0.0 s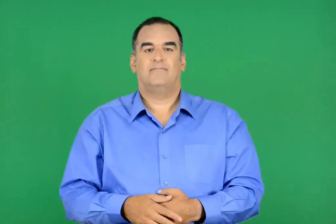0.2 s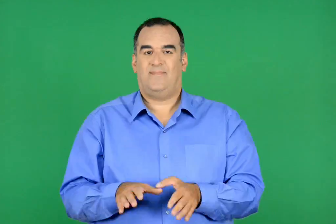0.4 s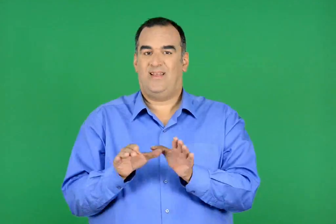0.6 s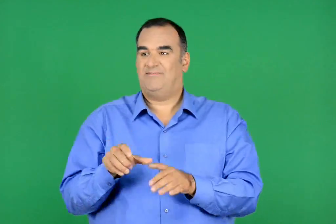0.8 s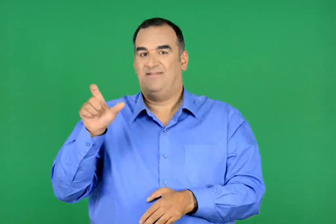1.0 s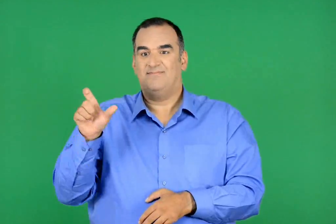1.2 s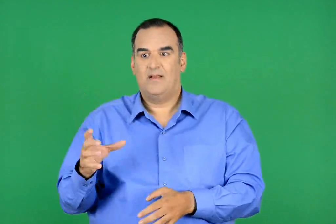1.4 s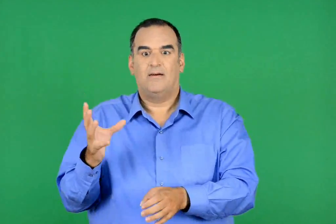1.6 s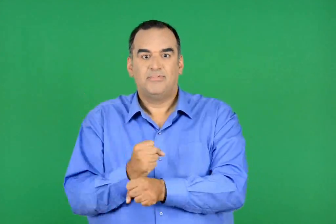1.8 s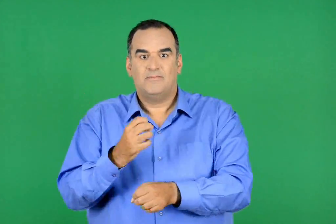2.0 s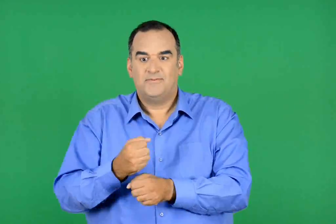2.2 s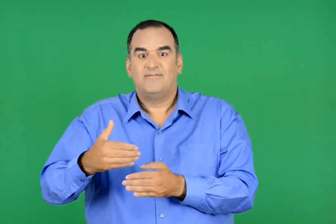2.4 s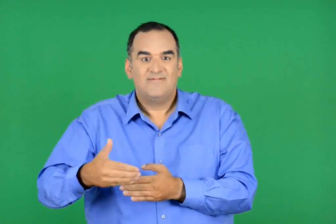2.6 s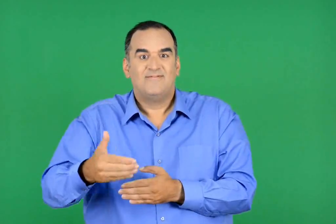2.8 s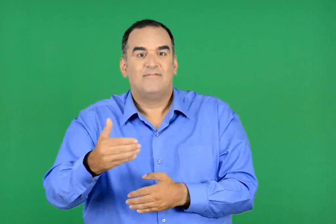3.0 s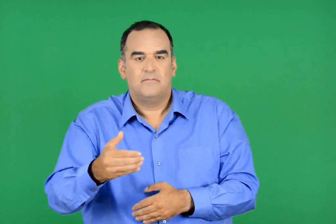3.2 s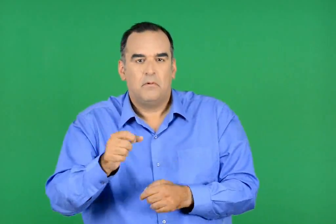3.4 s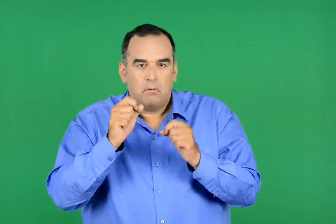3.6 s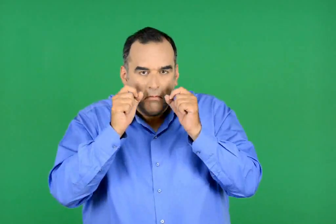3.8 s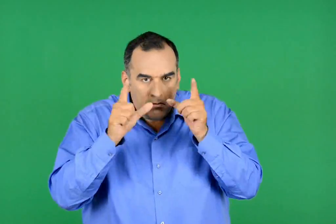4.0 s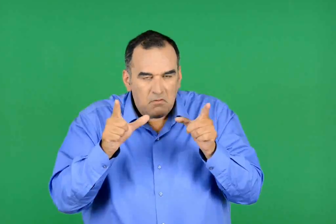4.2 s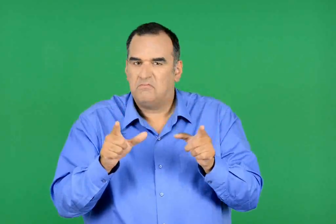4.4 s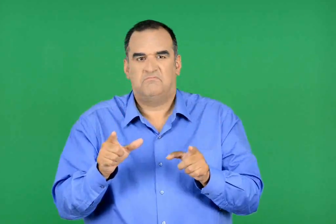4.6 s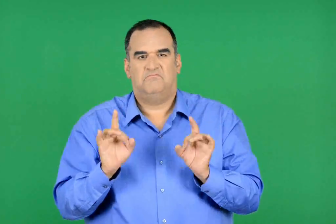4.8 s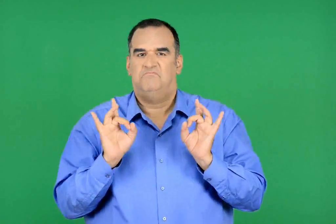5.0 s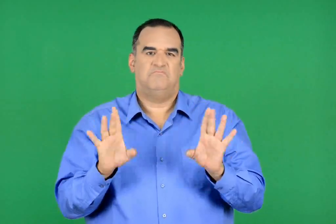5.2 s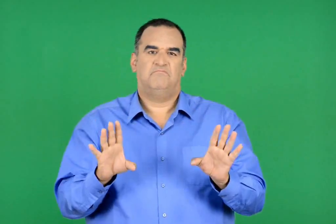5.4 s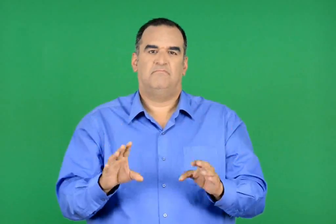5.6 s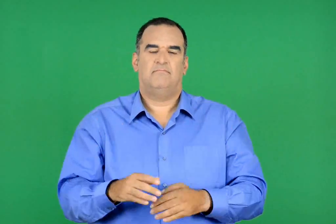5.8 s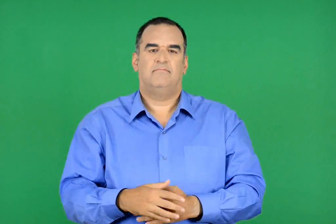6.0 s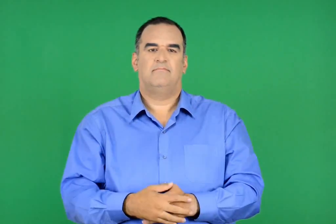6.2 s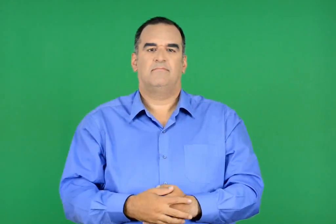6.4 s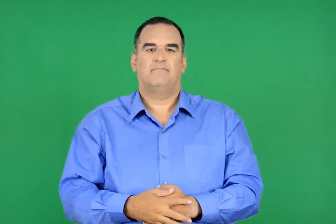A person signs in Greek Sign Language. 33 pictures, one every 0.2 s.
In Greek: τα κατορθώματα του άντζελµαν δεν εντυπωσίαζαν πια κανέναν
